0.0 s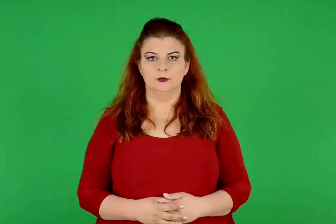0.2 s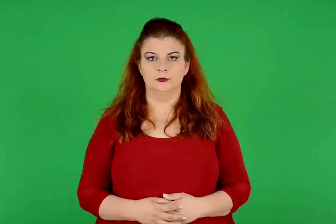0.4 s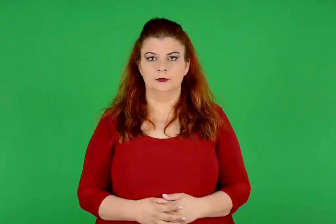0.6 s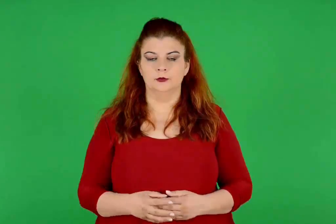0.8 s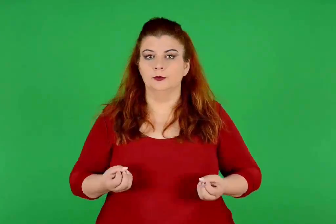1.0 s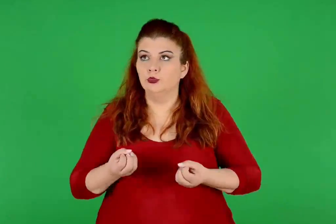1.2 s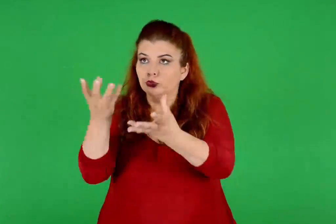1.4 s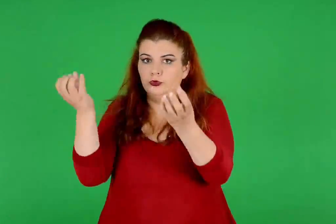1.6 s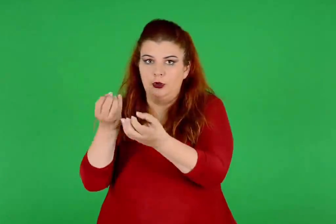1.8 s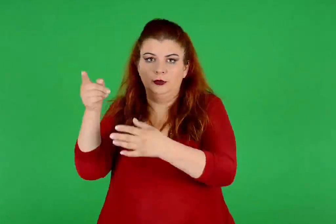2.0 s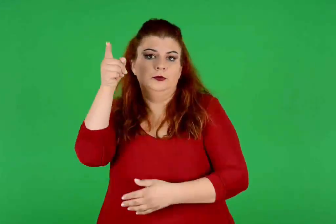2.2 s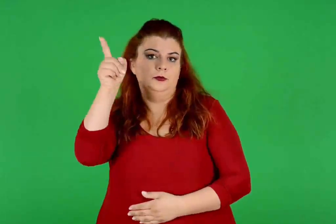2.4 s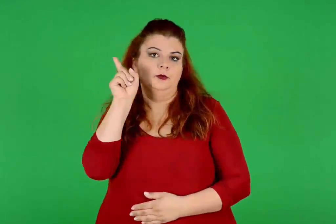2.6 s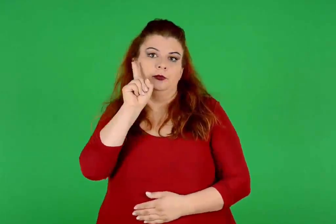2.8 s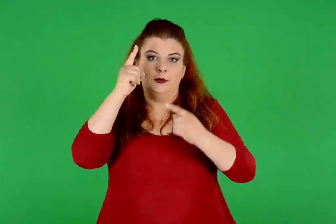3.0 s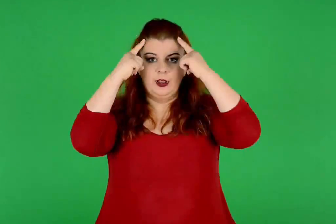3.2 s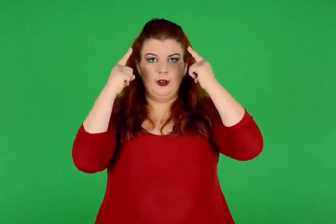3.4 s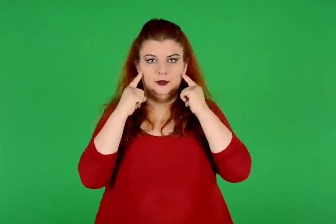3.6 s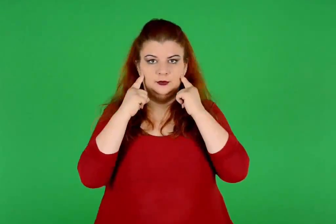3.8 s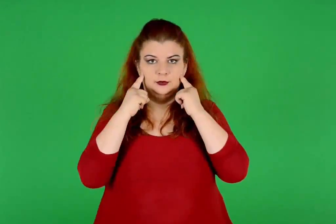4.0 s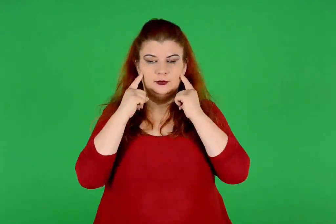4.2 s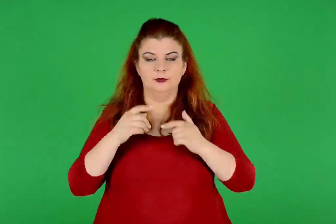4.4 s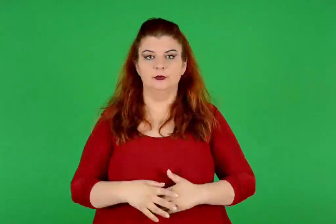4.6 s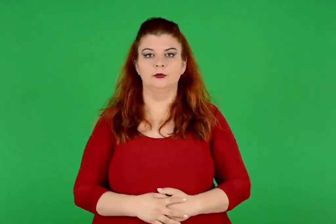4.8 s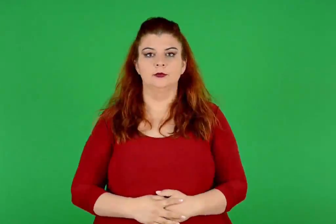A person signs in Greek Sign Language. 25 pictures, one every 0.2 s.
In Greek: προσφορές στη θεά
